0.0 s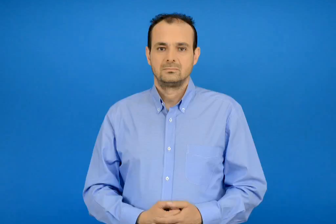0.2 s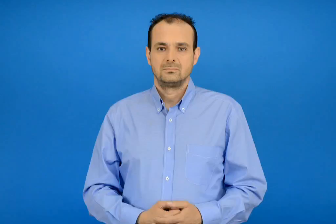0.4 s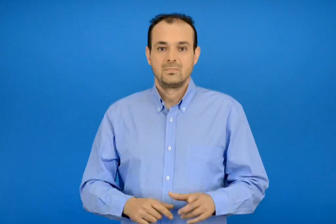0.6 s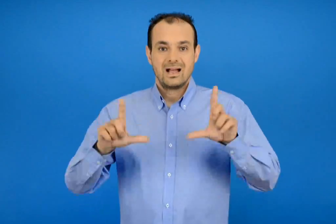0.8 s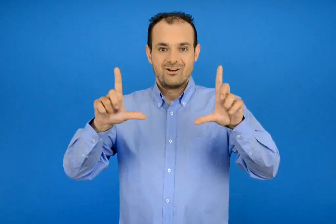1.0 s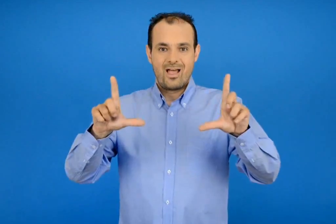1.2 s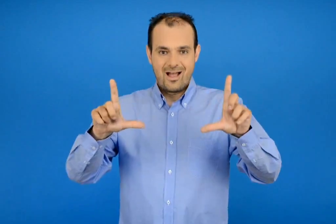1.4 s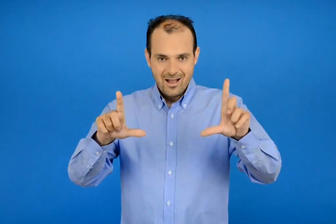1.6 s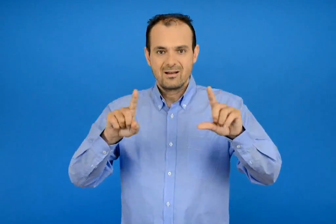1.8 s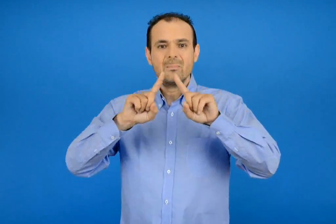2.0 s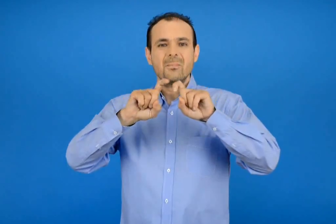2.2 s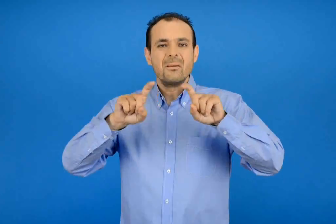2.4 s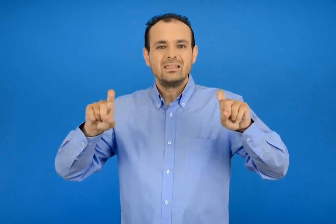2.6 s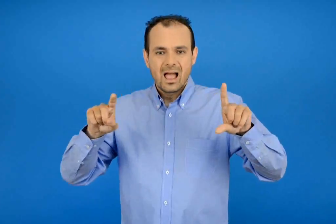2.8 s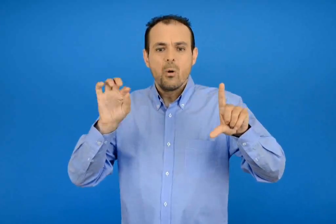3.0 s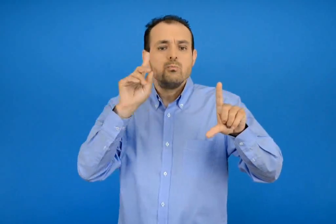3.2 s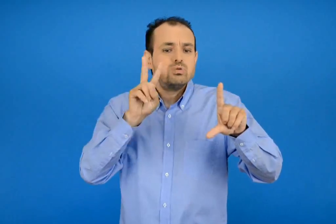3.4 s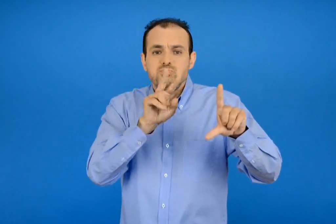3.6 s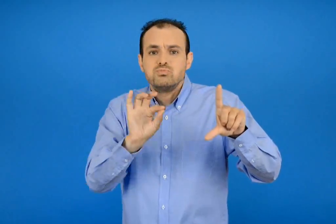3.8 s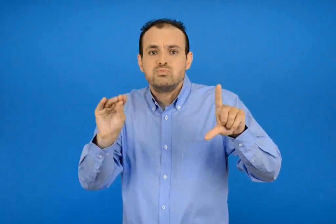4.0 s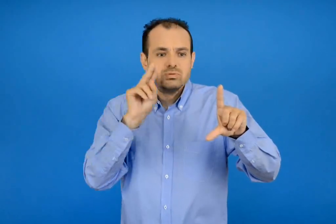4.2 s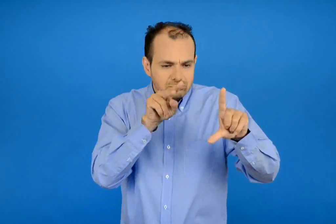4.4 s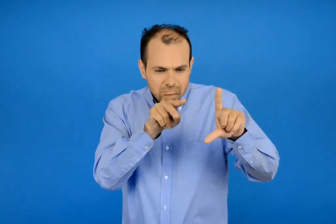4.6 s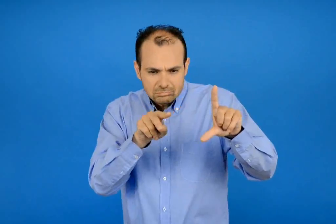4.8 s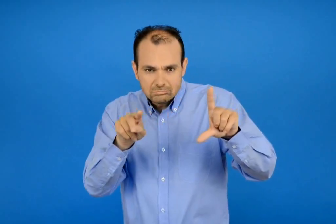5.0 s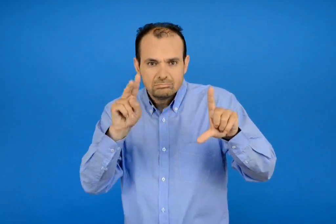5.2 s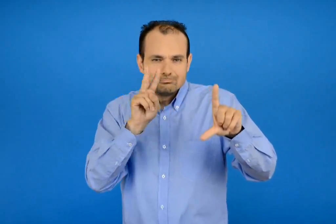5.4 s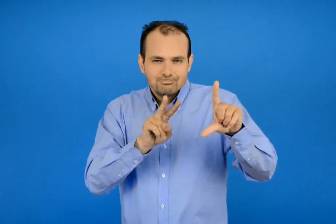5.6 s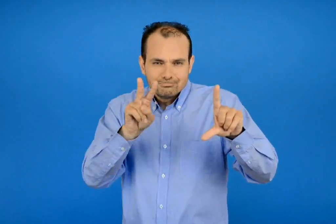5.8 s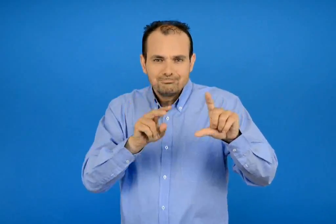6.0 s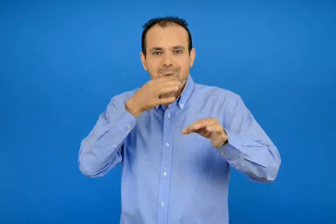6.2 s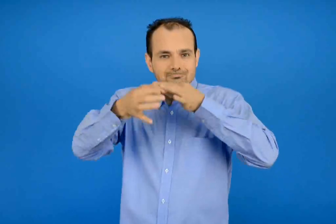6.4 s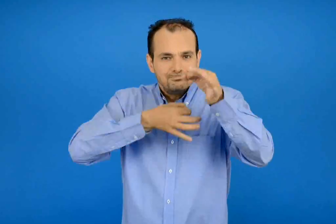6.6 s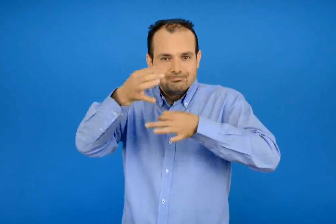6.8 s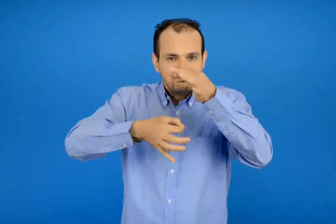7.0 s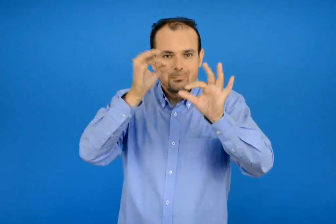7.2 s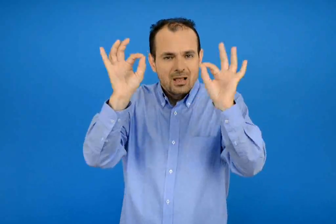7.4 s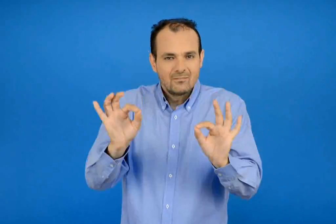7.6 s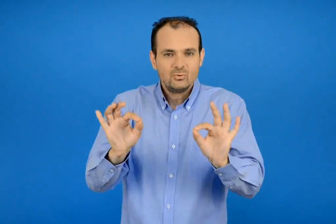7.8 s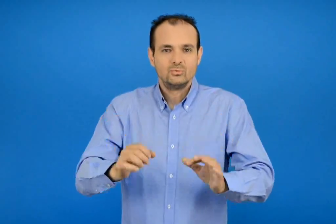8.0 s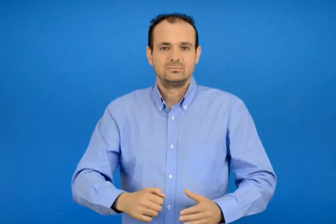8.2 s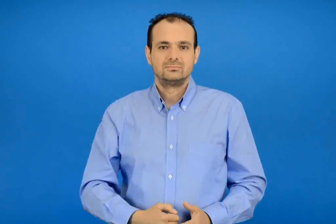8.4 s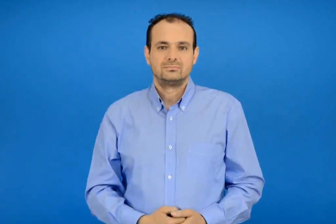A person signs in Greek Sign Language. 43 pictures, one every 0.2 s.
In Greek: παρατηρώ την εικόνα και περιγράφω που βρίσκονται τα αντικείμενα
